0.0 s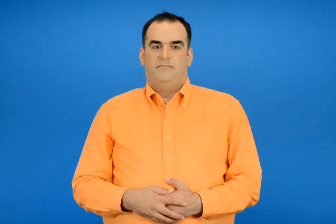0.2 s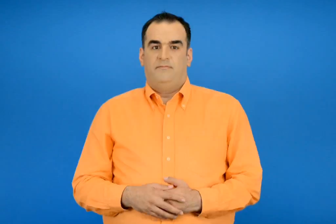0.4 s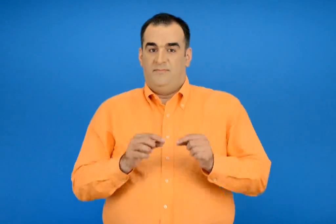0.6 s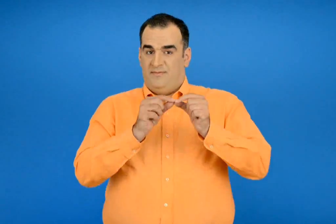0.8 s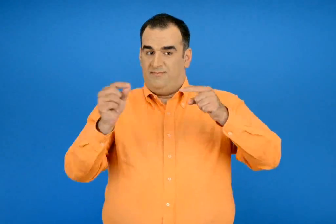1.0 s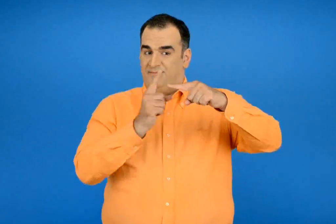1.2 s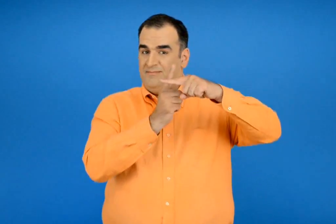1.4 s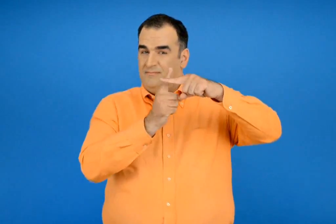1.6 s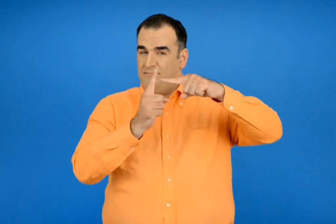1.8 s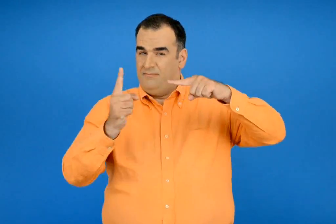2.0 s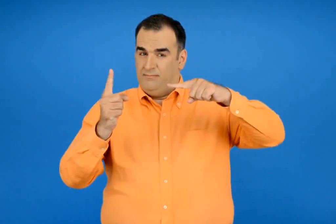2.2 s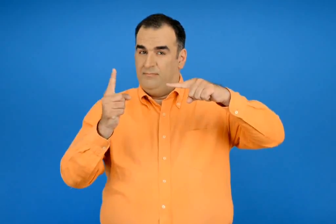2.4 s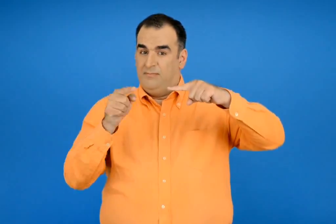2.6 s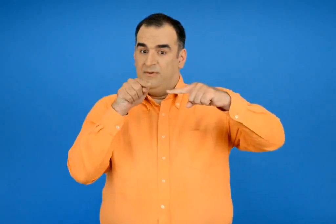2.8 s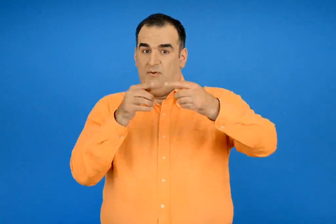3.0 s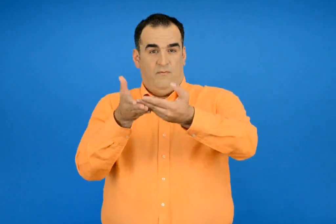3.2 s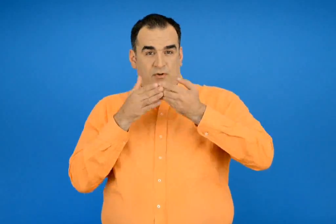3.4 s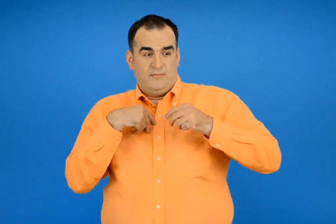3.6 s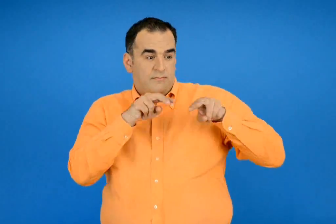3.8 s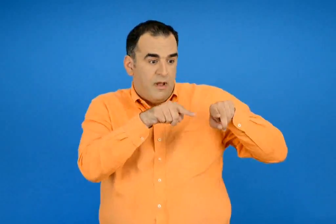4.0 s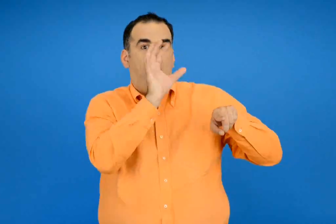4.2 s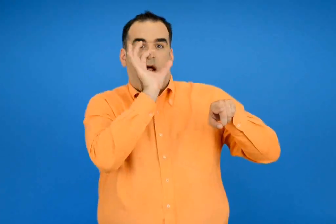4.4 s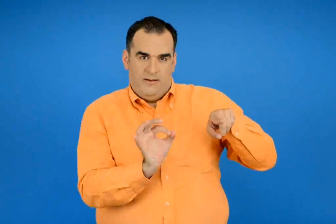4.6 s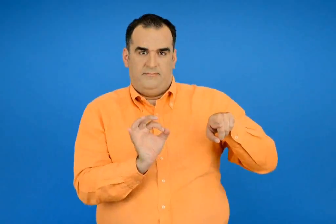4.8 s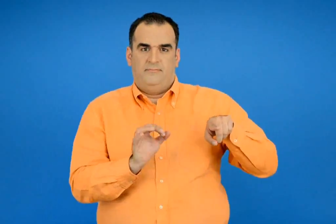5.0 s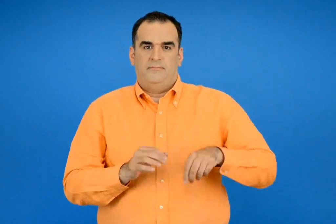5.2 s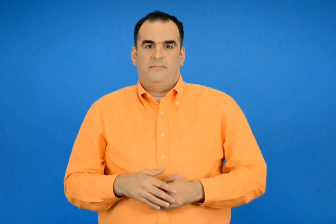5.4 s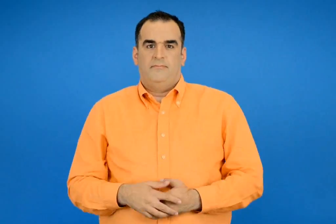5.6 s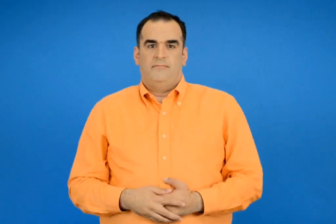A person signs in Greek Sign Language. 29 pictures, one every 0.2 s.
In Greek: επαληθεύω με τη βοήθεια της αριθμογραμμής
